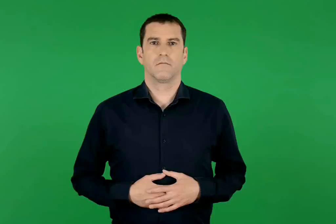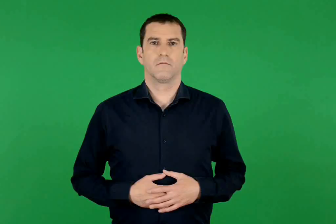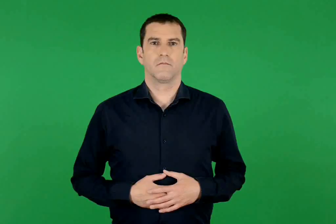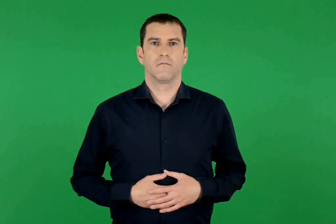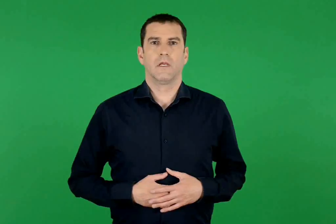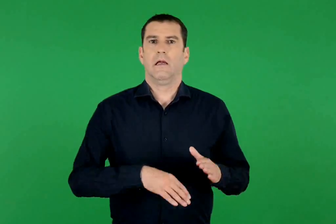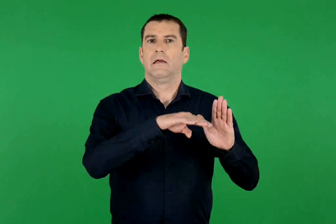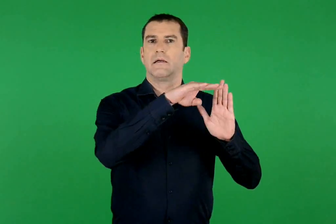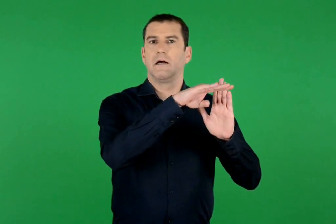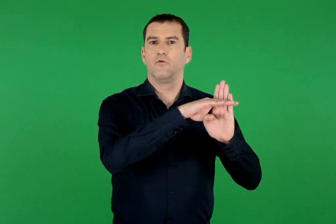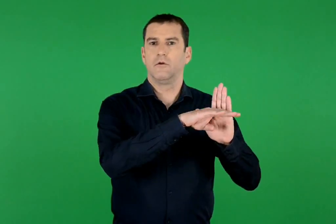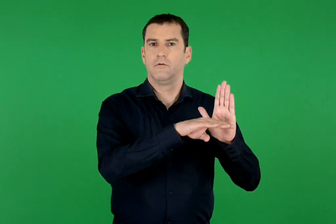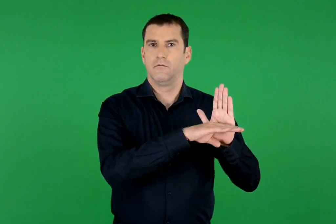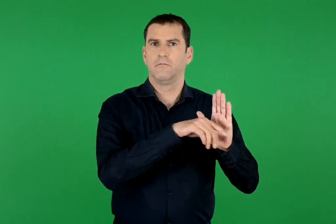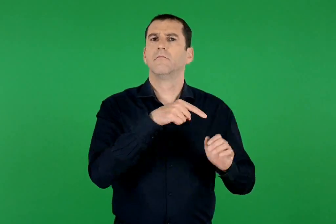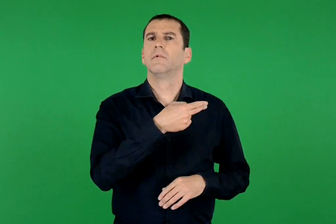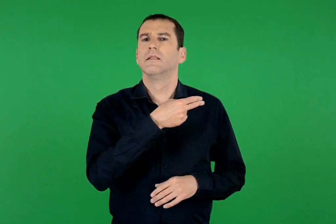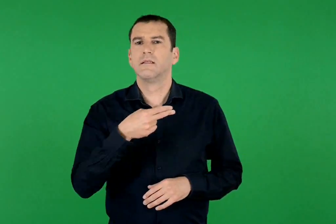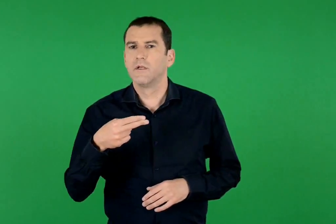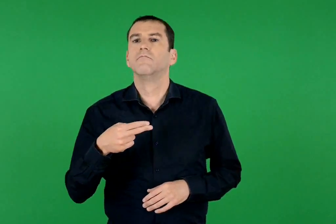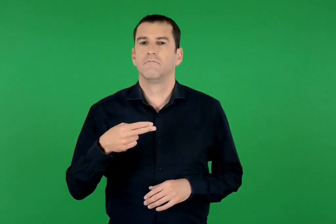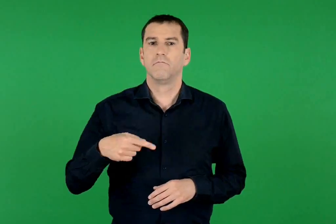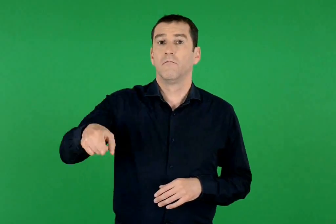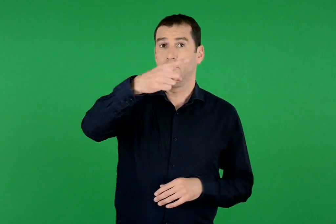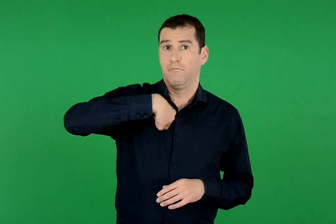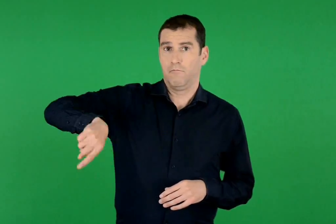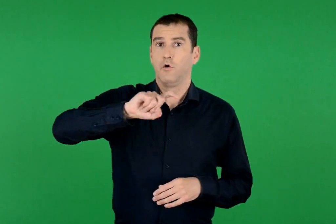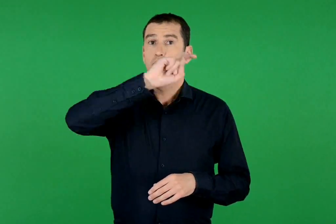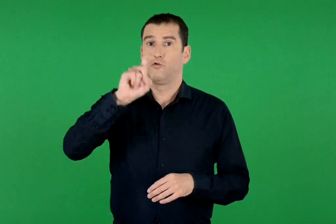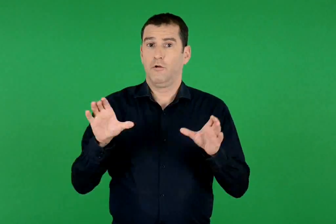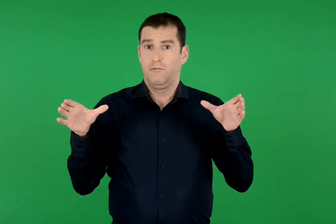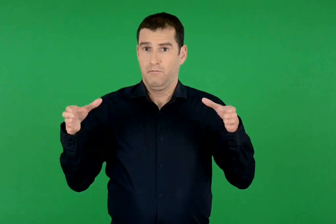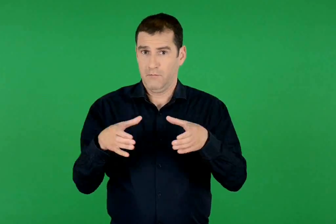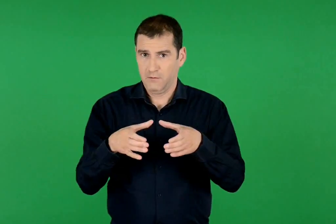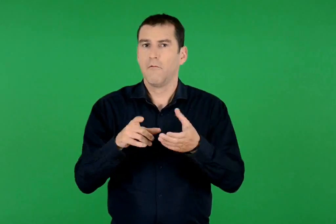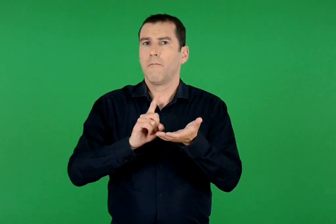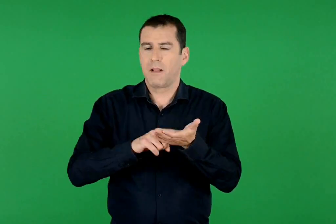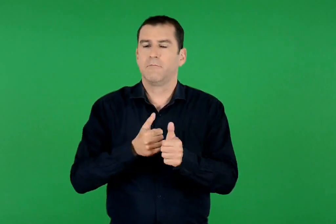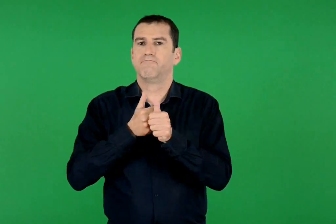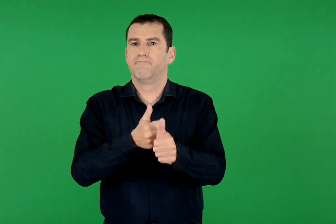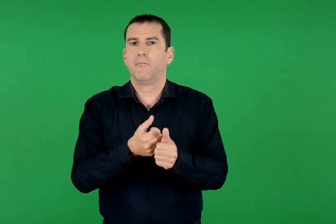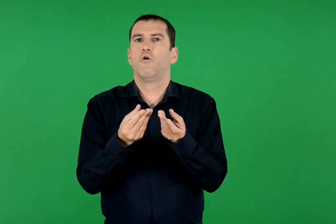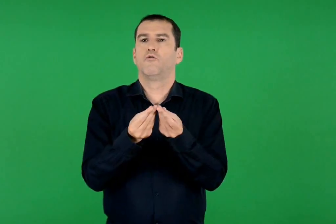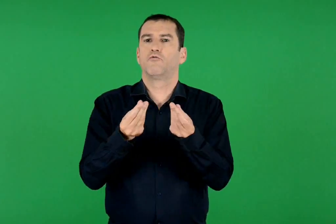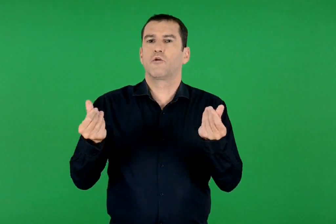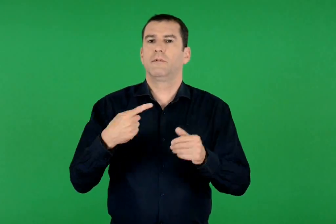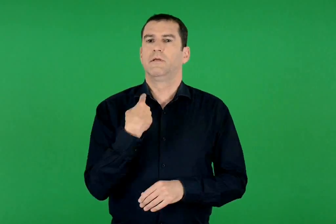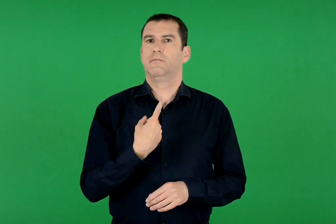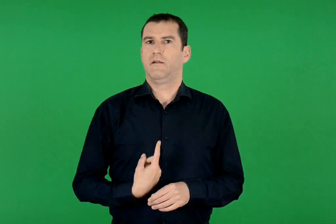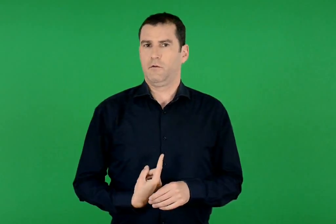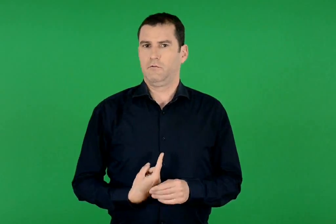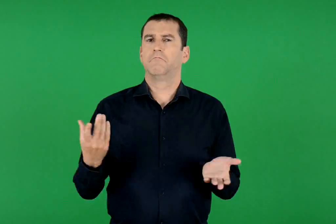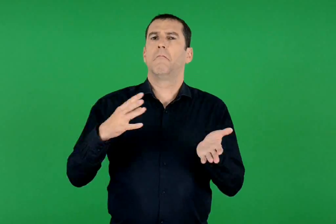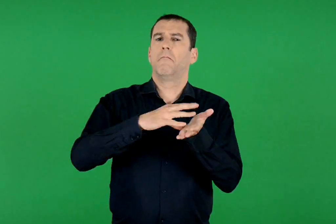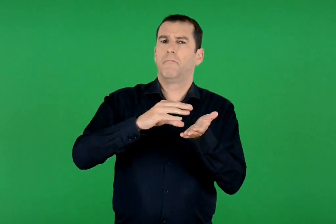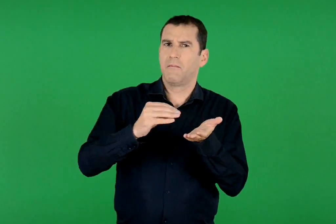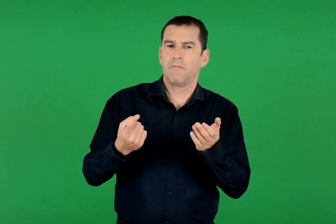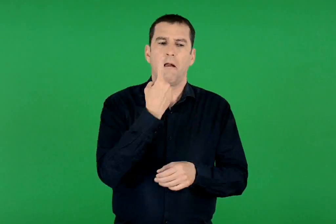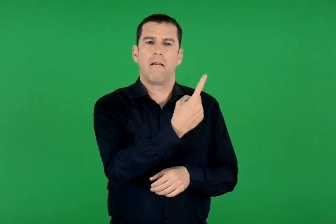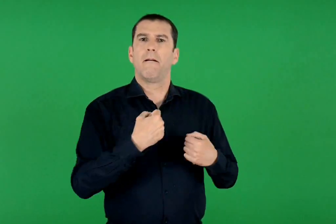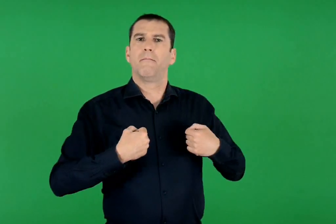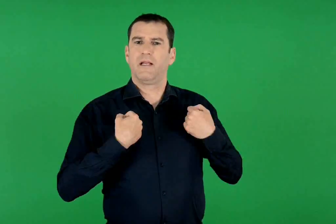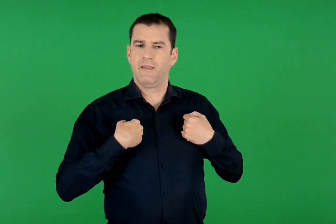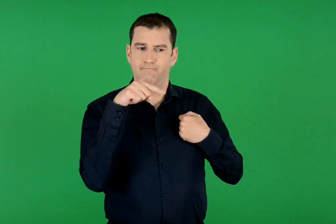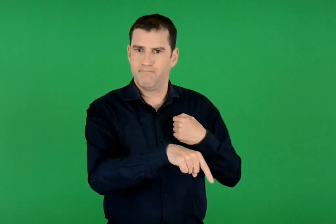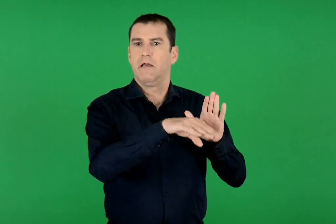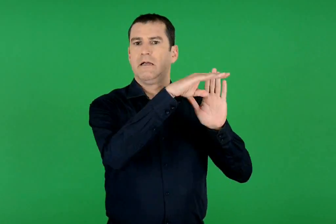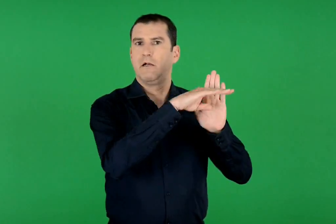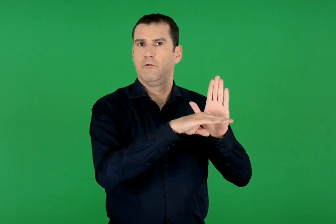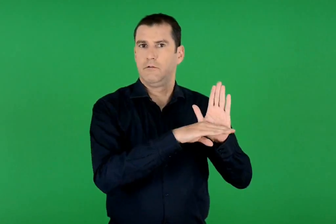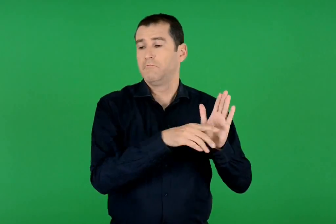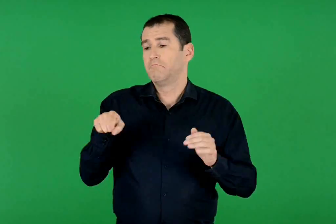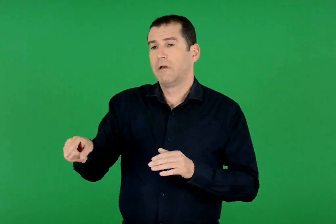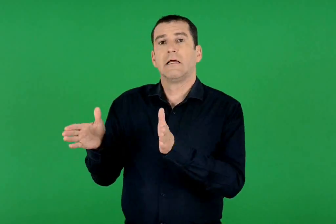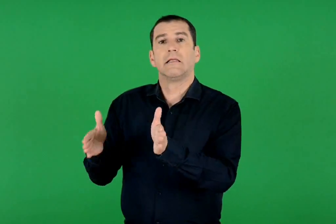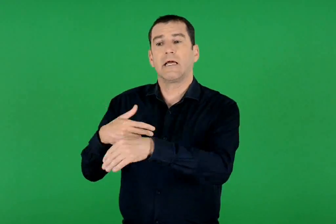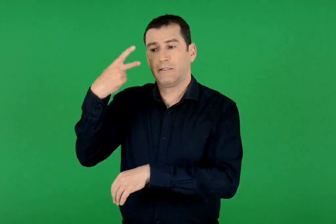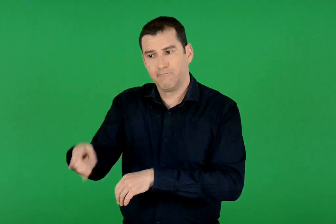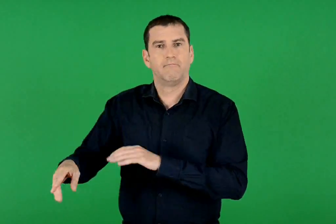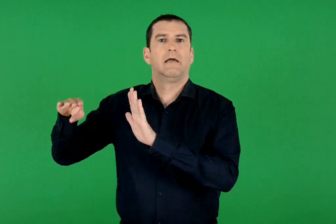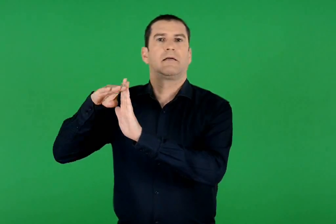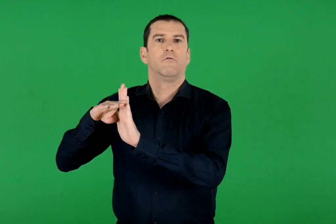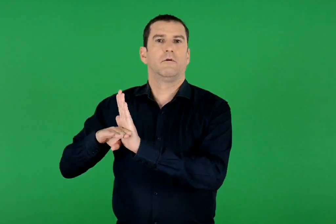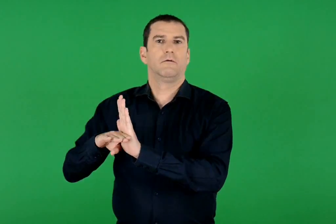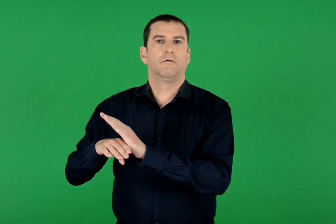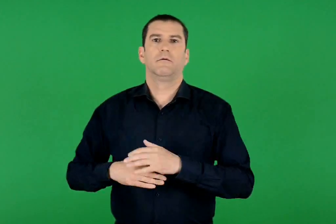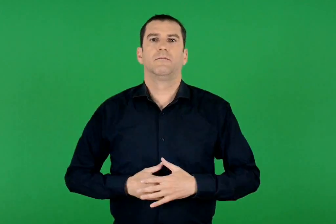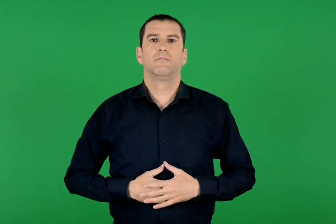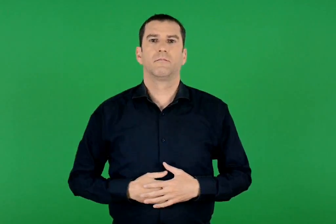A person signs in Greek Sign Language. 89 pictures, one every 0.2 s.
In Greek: κανόνες: τρόποι συμπεριφοράς που πρέπει να ακολουθούμε όλοι , όταν ζούμε μαζί , π.χ. οι κανόνες ενός παιχνιδιού , οι κανόνες της τάξης
